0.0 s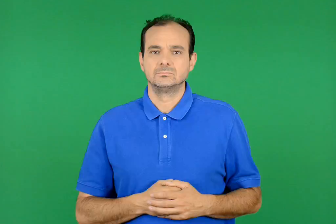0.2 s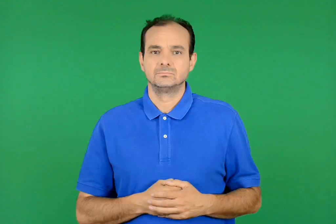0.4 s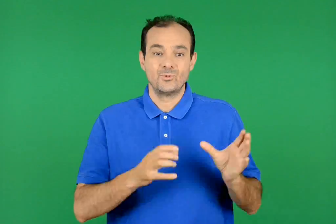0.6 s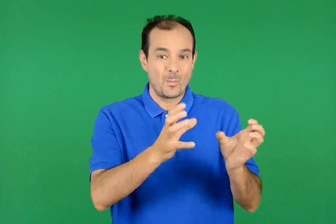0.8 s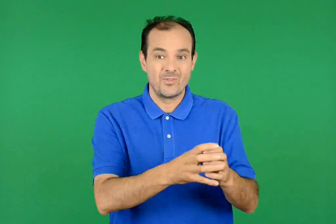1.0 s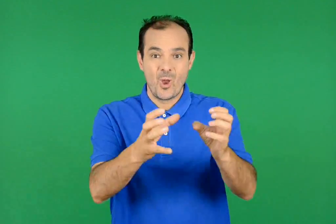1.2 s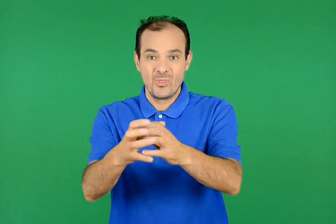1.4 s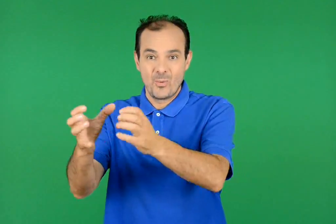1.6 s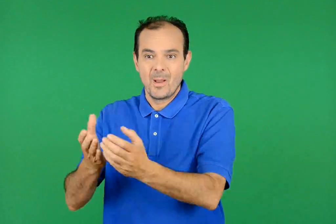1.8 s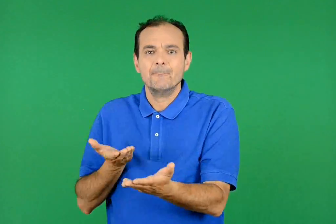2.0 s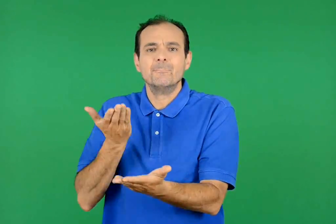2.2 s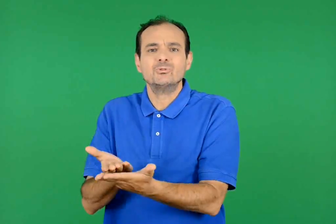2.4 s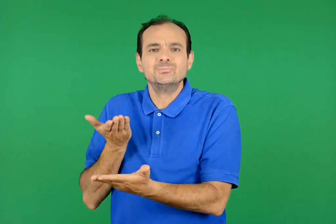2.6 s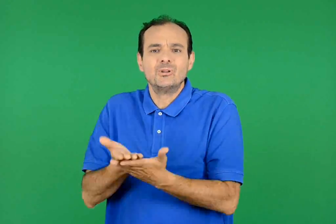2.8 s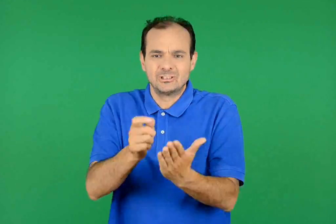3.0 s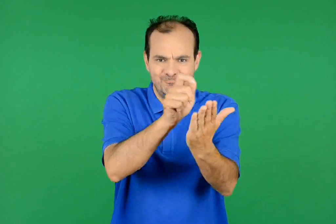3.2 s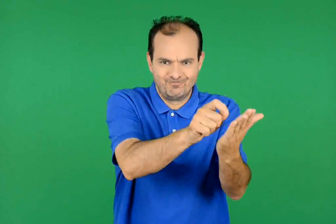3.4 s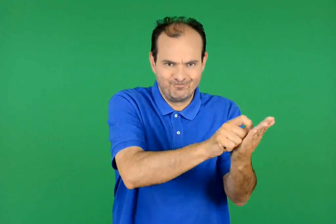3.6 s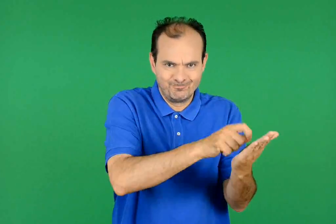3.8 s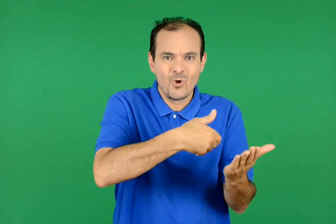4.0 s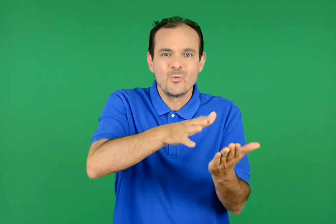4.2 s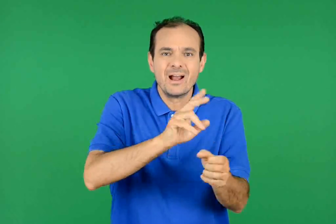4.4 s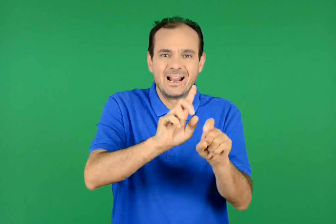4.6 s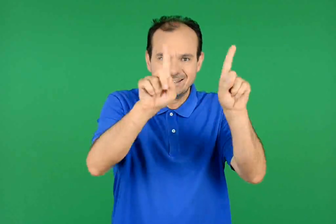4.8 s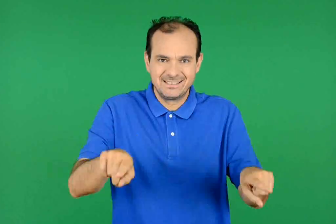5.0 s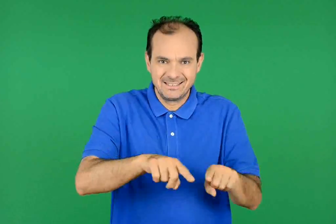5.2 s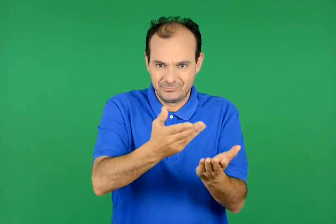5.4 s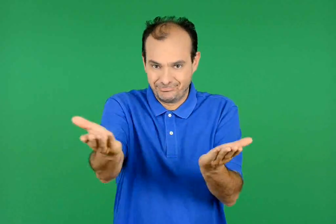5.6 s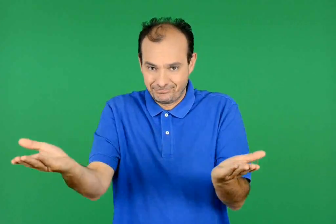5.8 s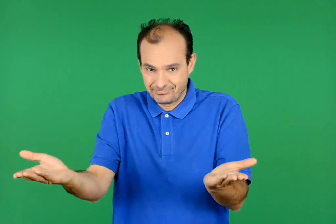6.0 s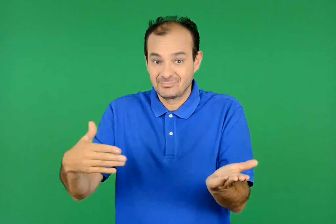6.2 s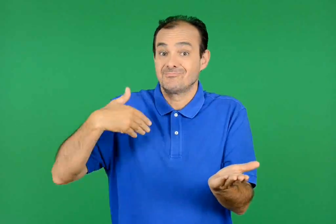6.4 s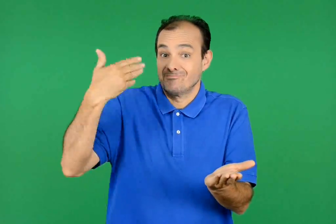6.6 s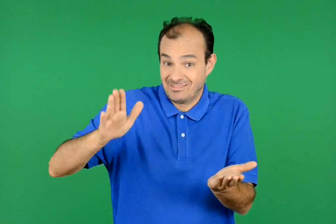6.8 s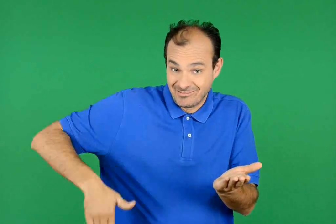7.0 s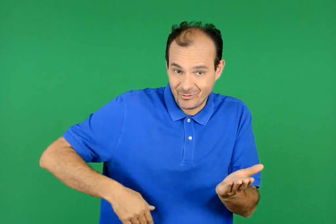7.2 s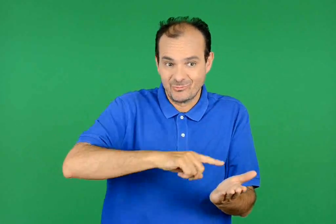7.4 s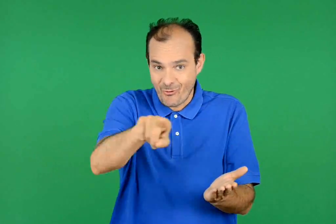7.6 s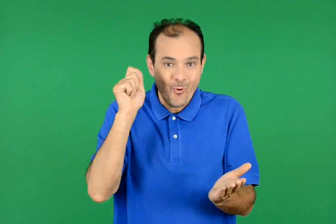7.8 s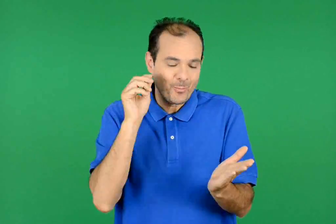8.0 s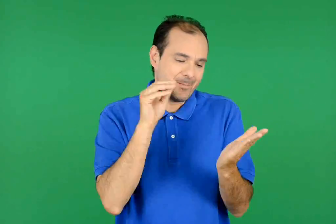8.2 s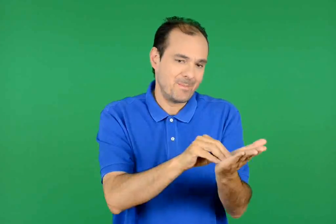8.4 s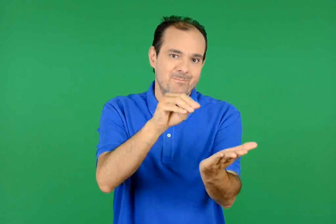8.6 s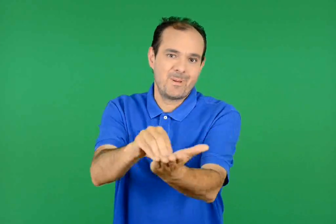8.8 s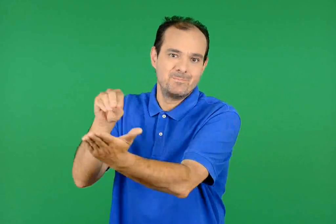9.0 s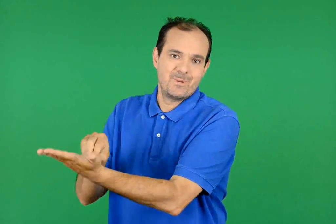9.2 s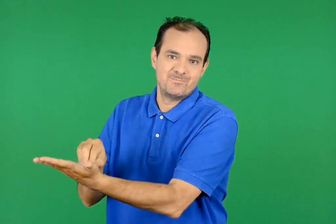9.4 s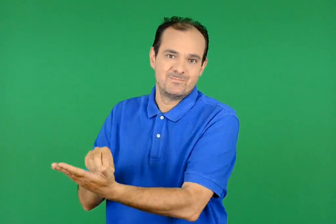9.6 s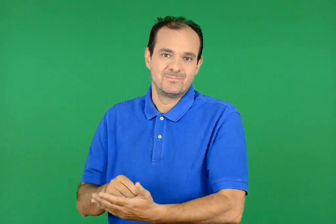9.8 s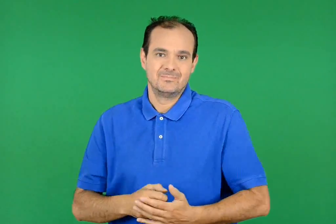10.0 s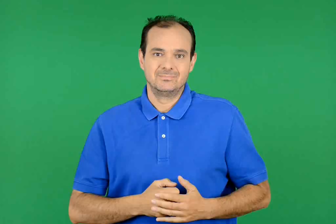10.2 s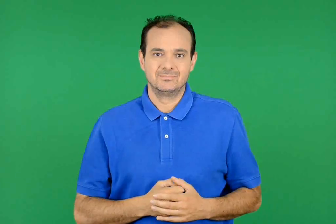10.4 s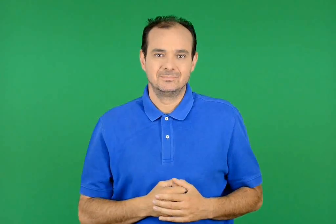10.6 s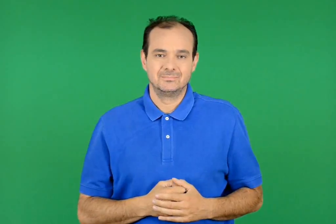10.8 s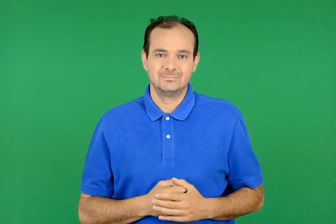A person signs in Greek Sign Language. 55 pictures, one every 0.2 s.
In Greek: η κάθε ομάδα γράφει τις προτάσεις της σε χρωματιστό χαρτί και στο τέλος τις υπογράφει
